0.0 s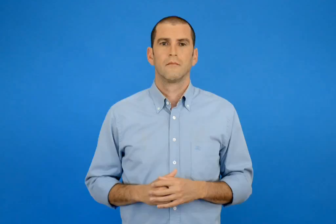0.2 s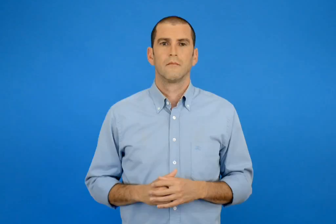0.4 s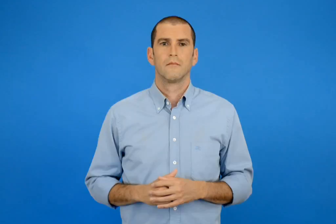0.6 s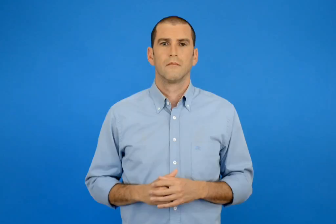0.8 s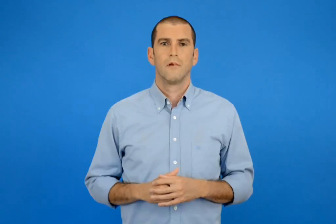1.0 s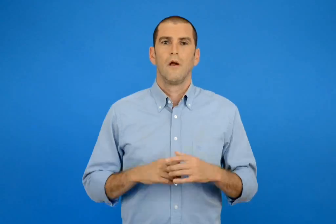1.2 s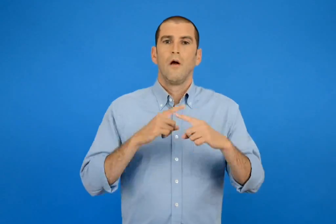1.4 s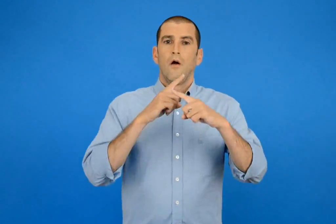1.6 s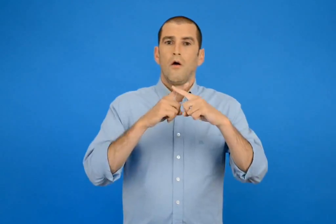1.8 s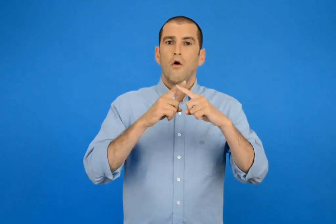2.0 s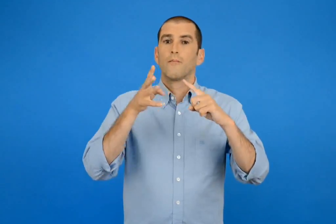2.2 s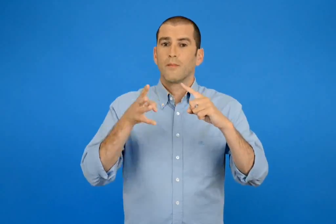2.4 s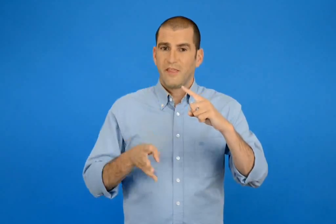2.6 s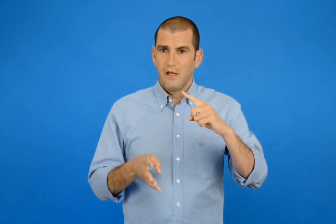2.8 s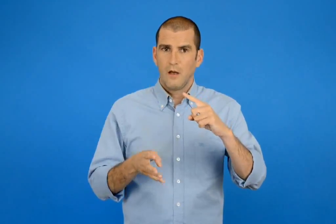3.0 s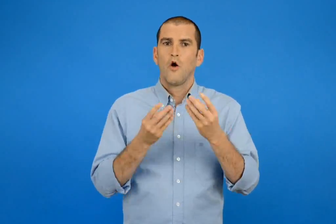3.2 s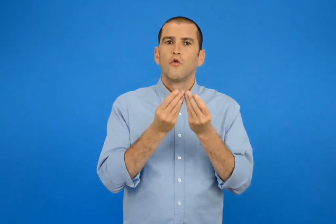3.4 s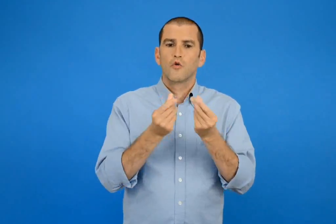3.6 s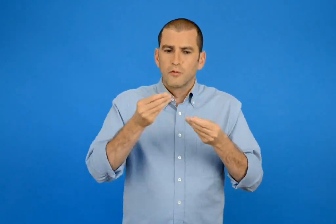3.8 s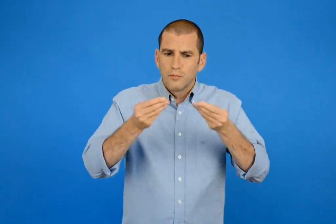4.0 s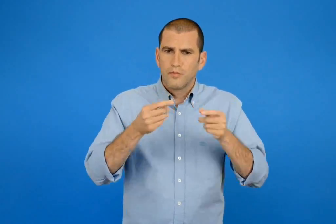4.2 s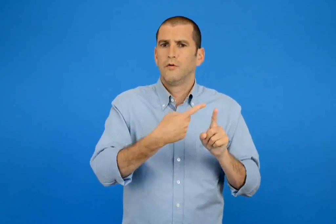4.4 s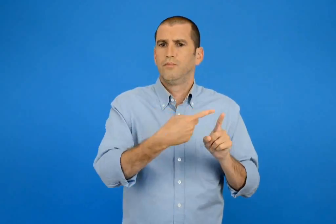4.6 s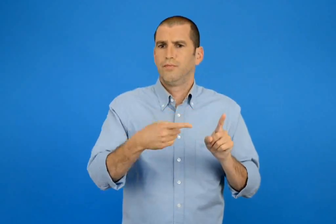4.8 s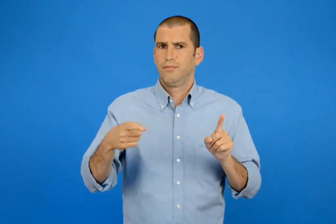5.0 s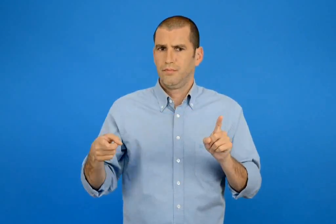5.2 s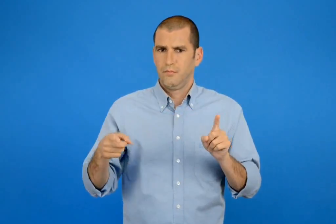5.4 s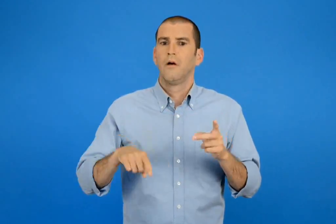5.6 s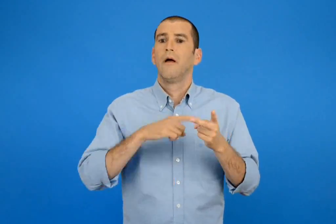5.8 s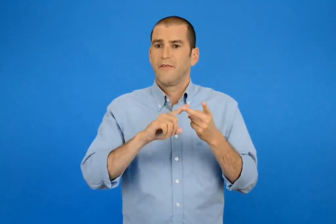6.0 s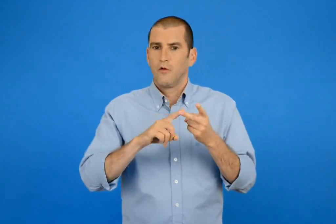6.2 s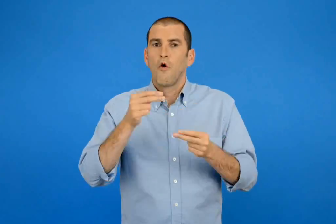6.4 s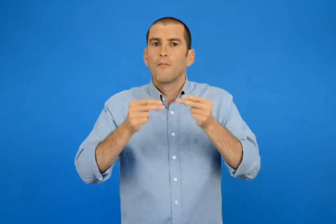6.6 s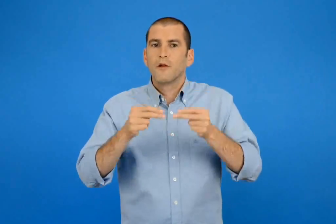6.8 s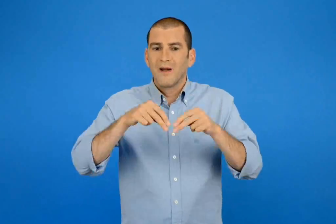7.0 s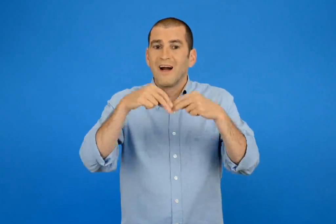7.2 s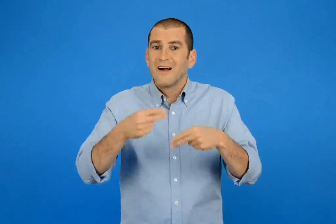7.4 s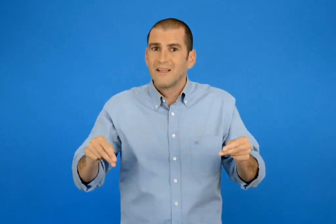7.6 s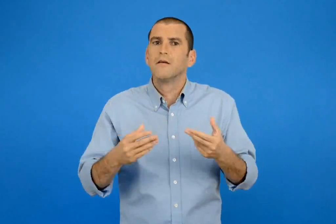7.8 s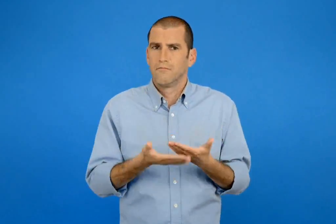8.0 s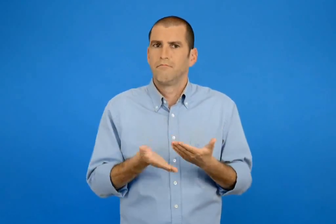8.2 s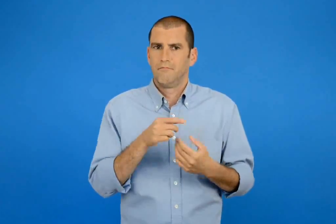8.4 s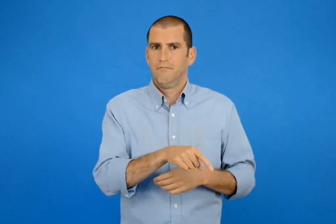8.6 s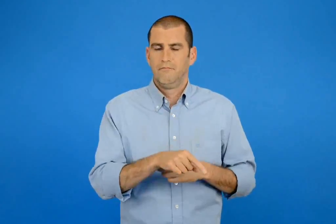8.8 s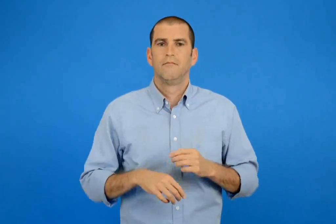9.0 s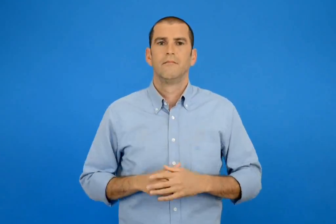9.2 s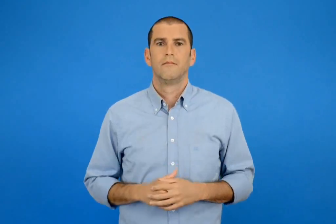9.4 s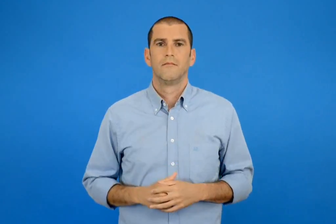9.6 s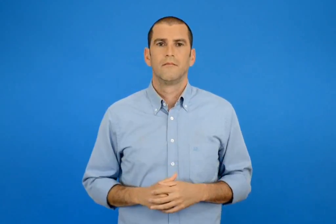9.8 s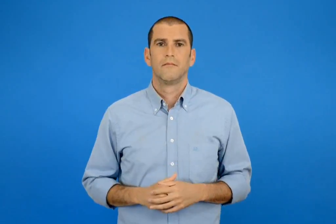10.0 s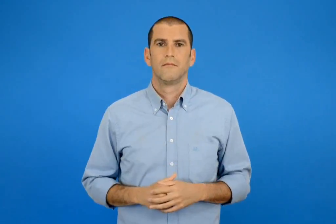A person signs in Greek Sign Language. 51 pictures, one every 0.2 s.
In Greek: να υπολογίζουμε με πολλούς τρόπους την προπαίδεια και να τη χρησιμοποιούμε για να λύσουμε προβλήματα
